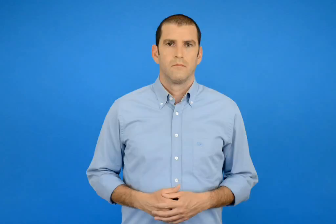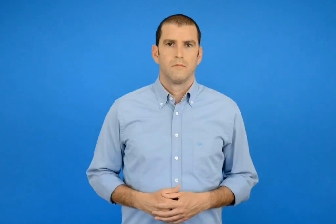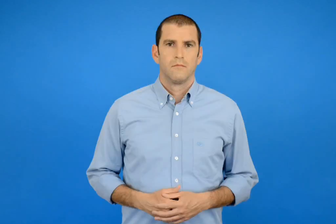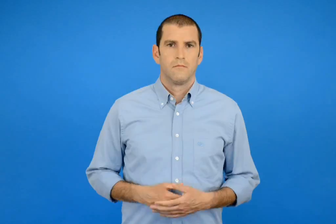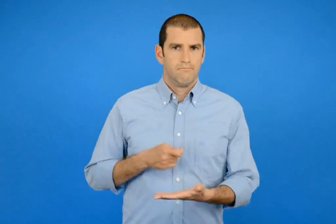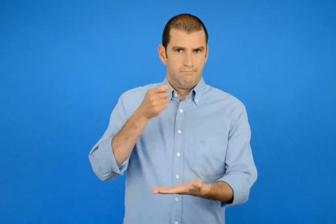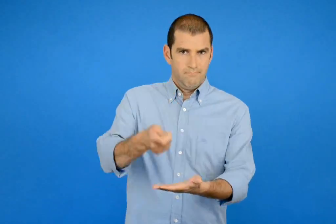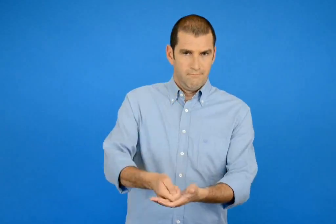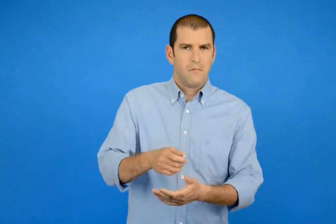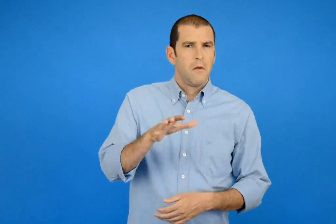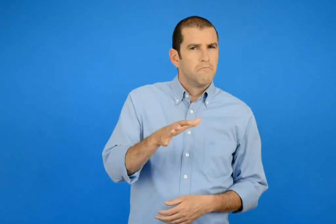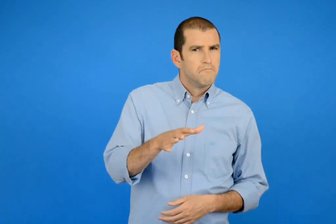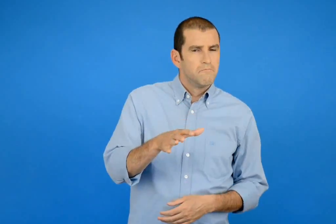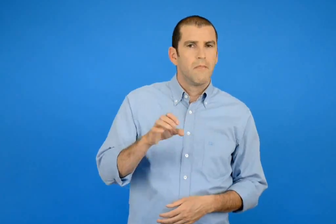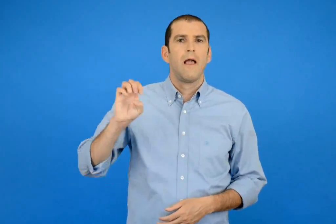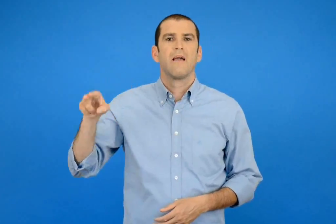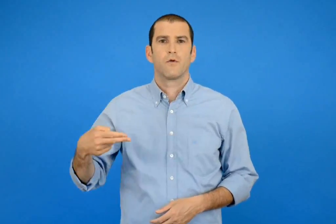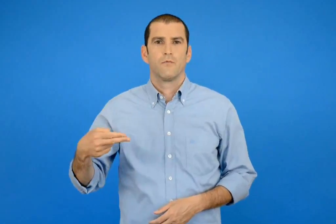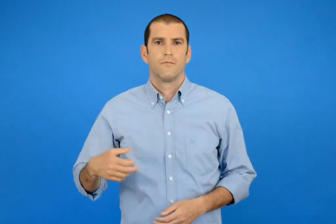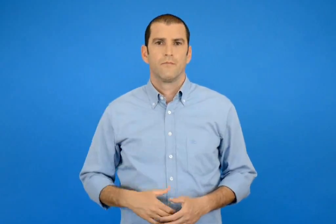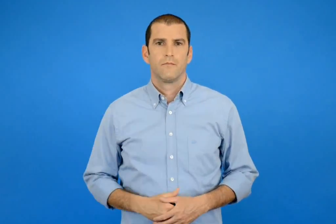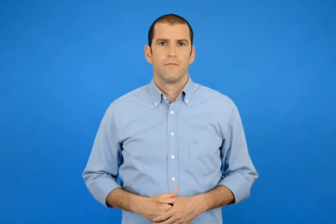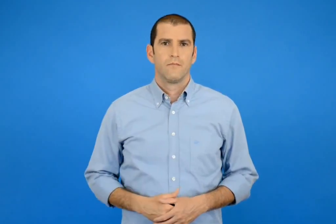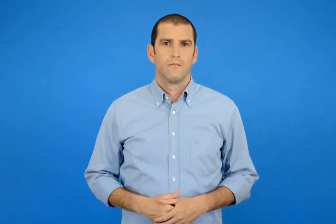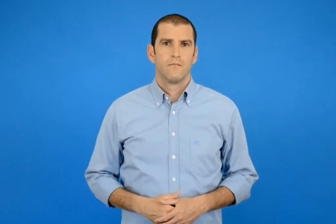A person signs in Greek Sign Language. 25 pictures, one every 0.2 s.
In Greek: περίπου έδωσαν ευρώ
